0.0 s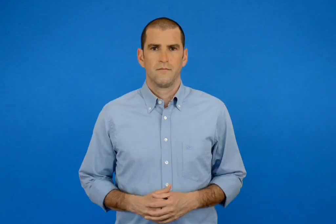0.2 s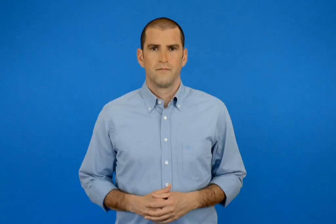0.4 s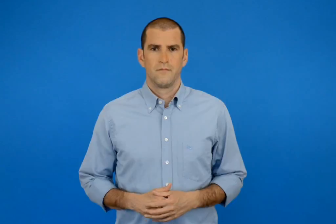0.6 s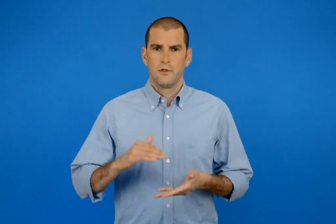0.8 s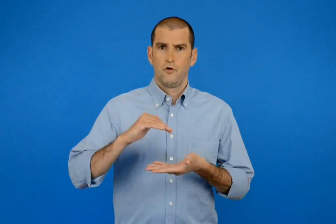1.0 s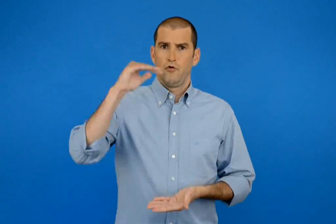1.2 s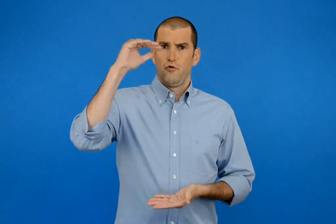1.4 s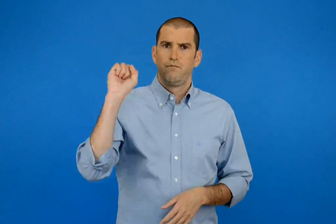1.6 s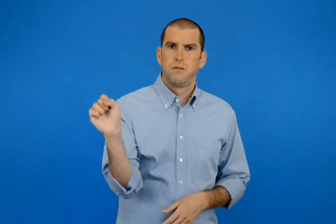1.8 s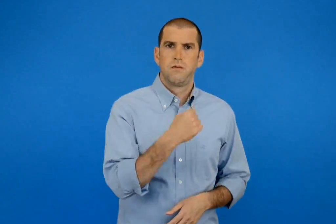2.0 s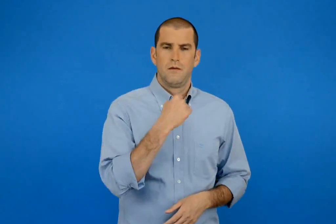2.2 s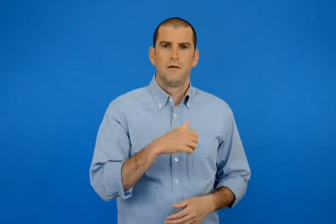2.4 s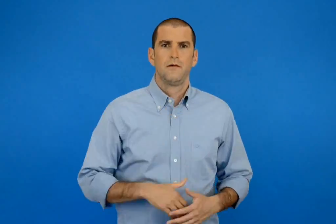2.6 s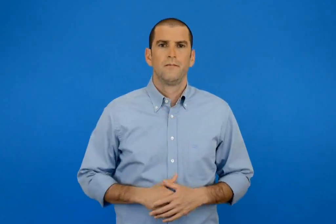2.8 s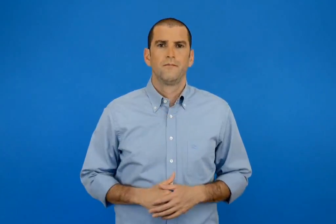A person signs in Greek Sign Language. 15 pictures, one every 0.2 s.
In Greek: το πιο ψηλό ;
